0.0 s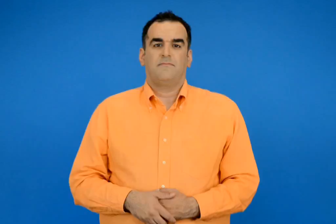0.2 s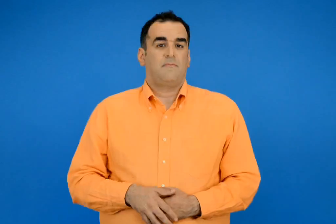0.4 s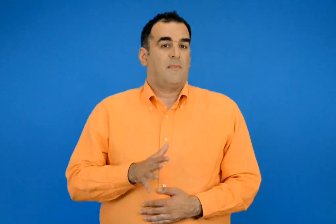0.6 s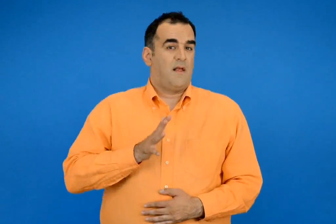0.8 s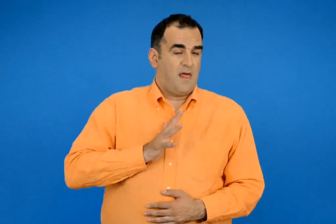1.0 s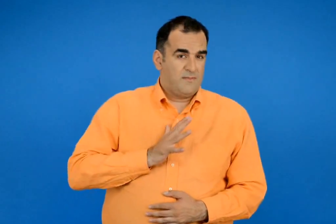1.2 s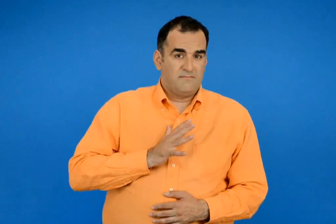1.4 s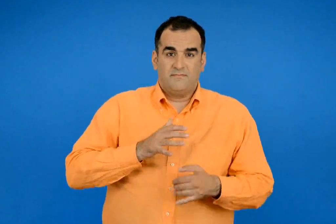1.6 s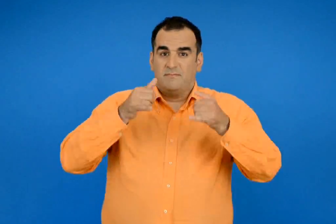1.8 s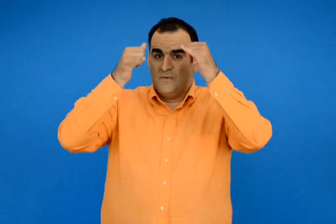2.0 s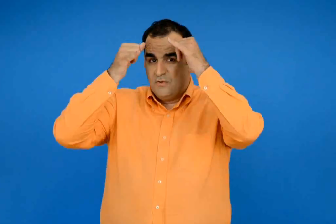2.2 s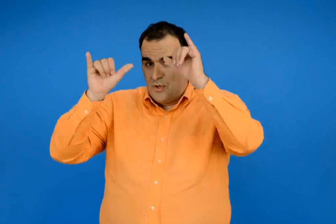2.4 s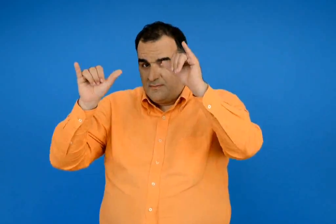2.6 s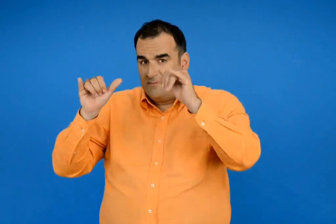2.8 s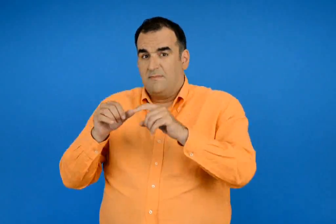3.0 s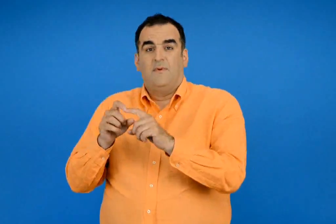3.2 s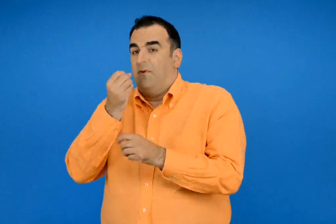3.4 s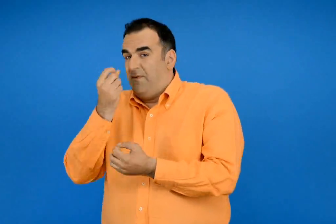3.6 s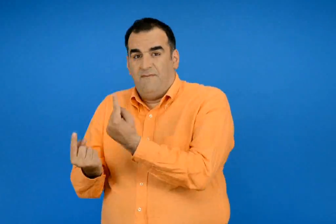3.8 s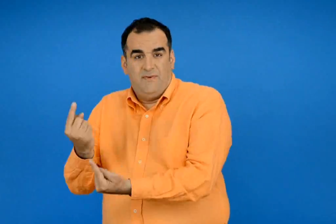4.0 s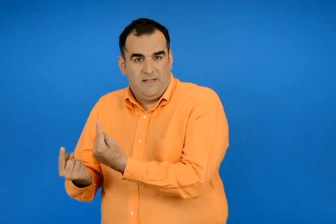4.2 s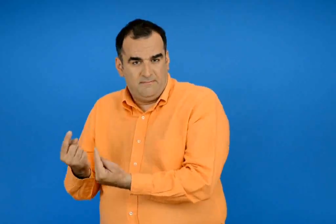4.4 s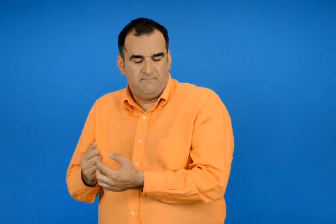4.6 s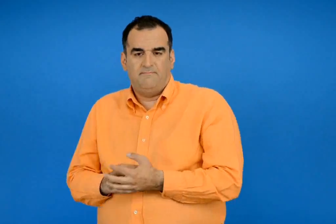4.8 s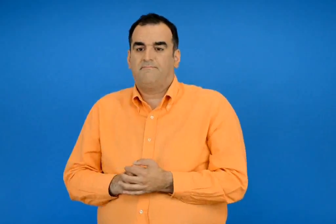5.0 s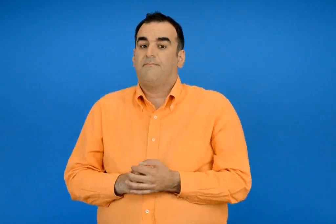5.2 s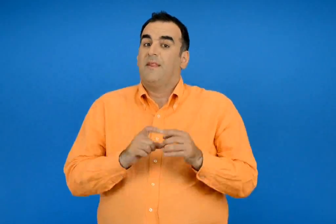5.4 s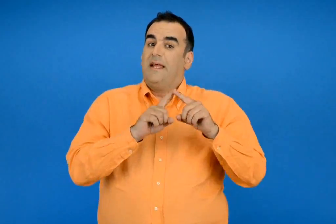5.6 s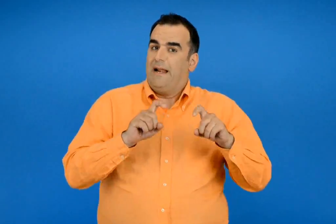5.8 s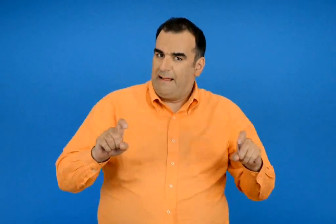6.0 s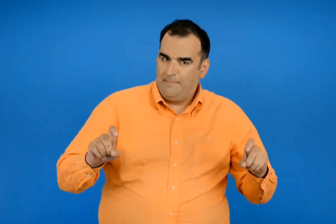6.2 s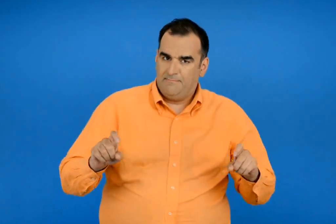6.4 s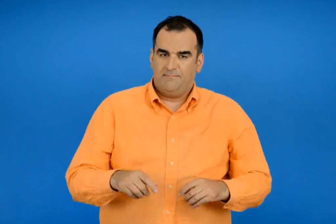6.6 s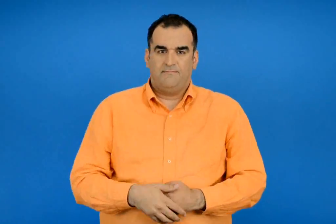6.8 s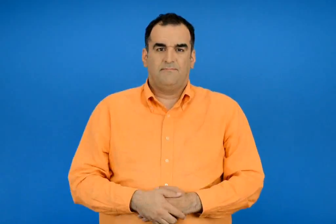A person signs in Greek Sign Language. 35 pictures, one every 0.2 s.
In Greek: ζωντανοί οργανισμοί και υλικά σώματα
